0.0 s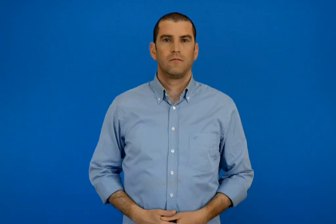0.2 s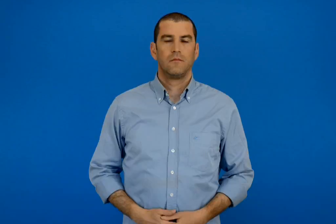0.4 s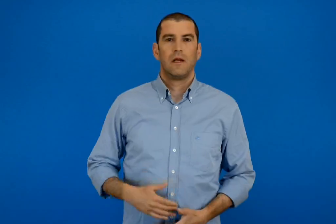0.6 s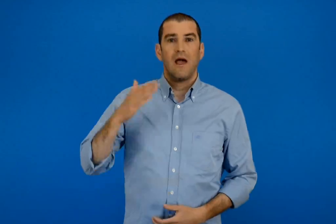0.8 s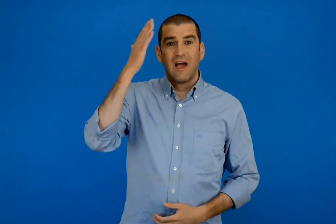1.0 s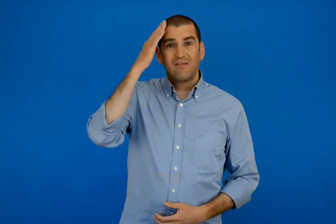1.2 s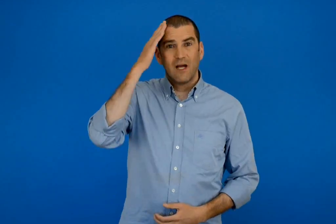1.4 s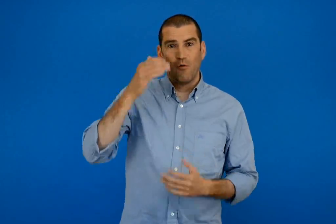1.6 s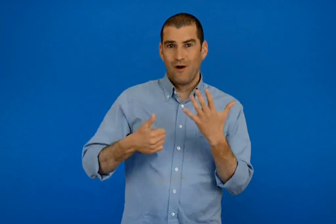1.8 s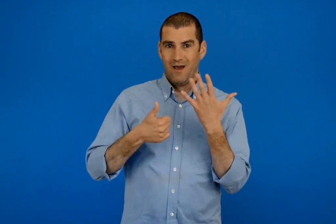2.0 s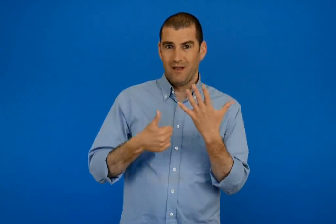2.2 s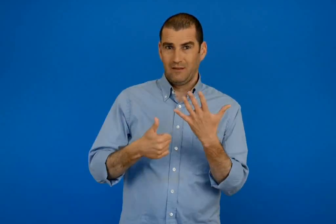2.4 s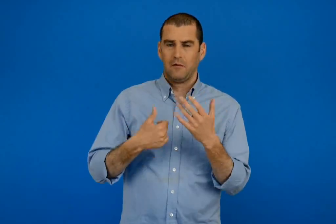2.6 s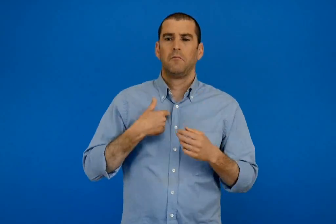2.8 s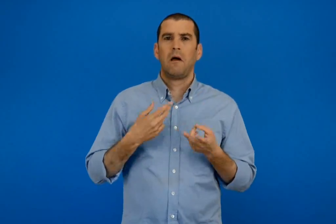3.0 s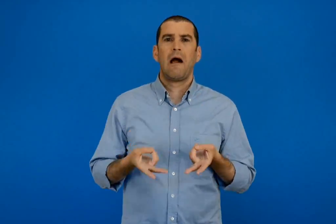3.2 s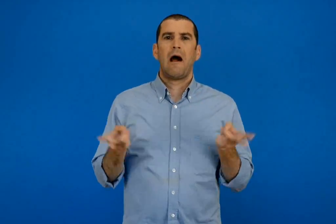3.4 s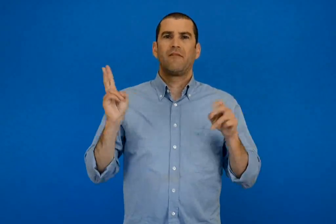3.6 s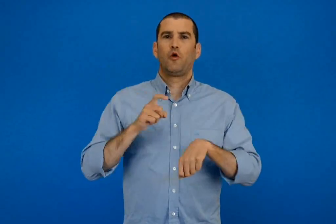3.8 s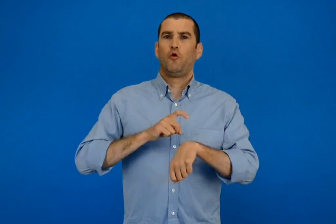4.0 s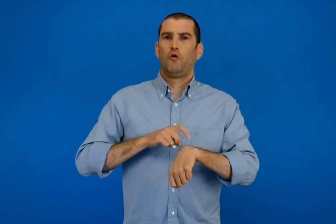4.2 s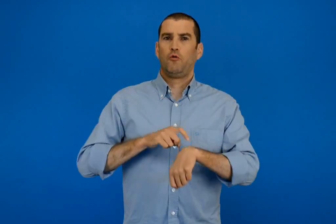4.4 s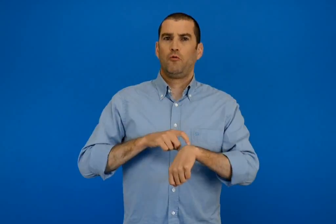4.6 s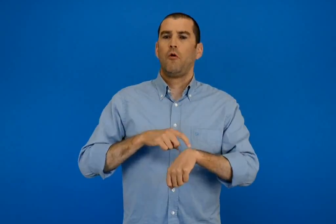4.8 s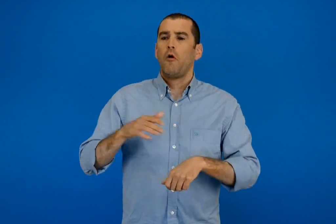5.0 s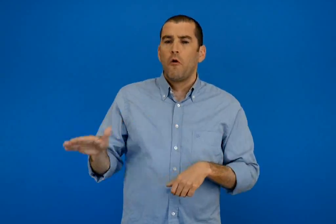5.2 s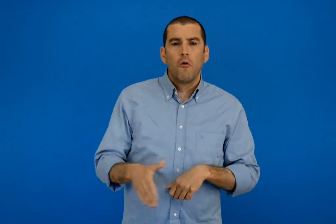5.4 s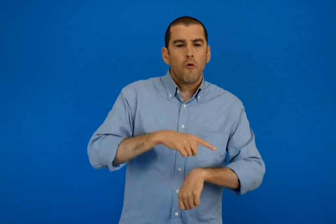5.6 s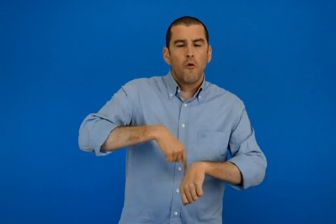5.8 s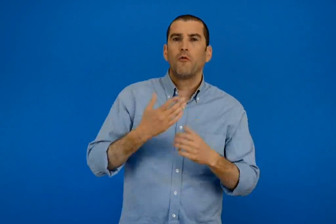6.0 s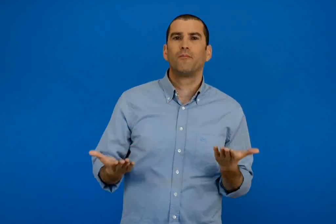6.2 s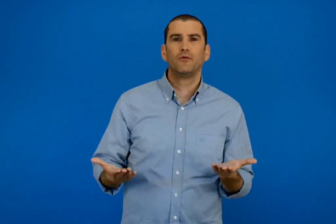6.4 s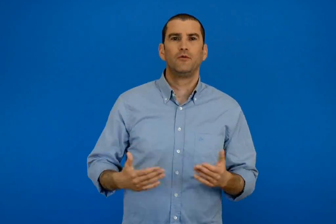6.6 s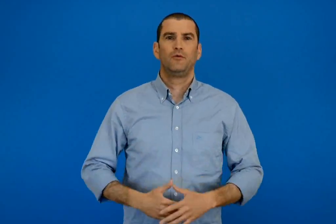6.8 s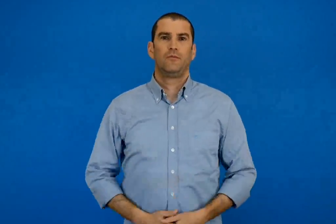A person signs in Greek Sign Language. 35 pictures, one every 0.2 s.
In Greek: κεφάλαιο 6 πως αλλιώς περνάω τον ελεύθερο χρόνο μου ;
